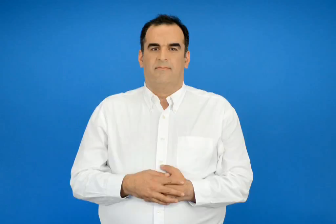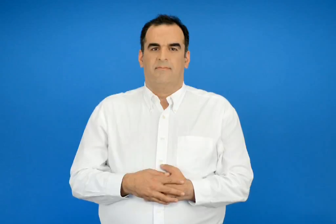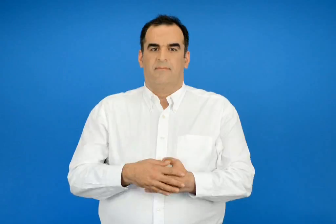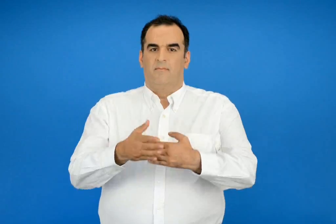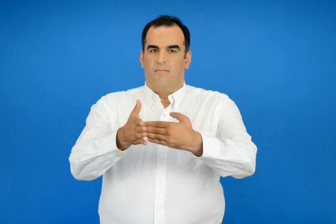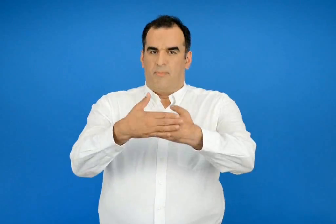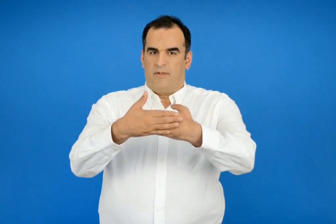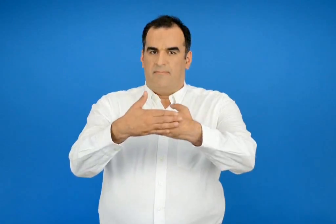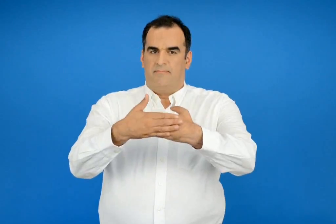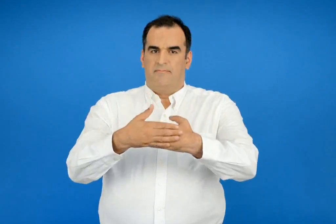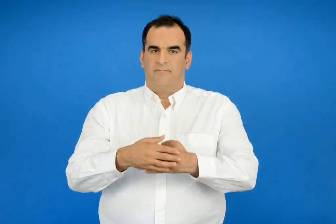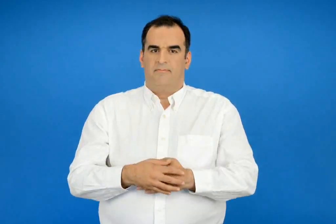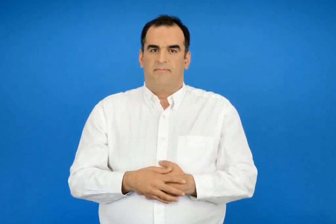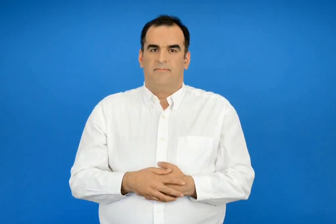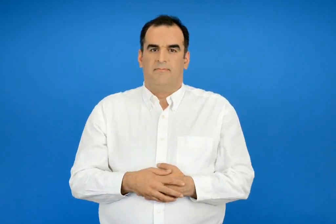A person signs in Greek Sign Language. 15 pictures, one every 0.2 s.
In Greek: πόρτα
